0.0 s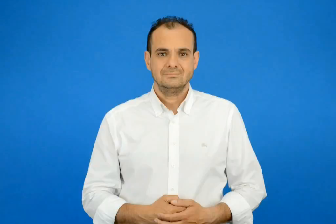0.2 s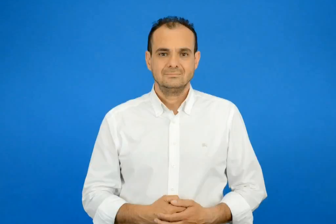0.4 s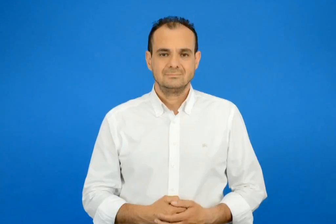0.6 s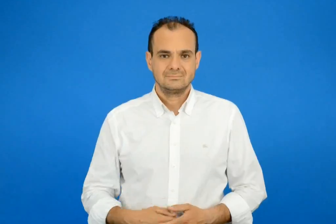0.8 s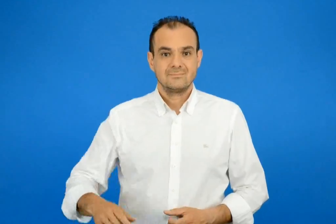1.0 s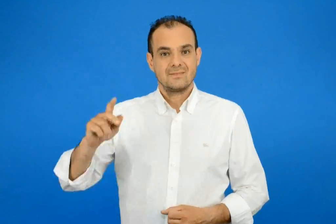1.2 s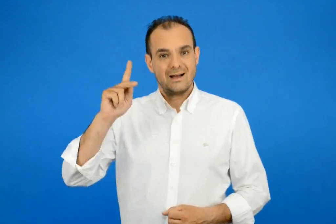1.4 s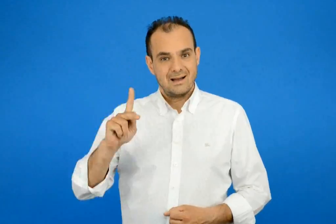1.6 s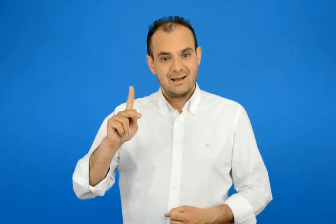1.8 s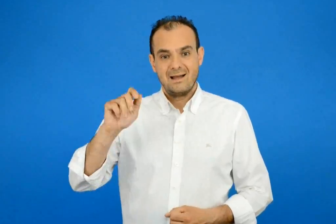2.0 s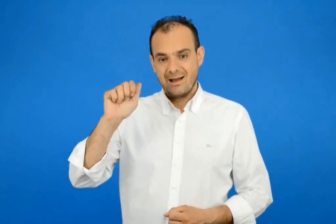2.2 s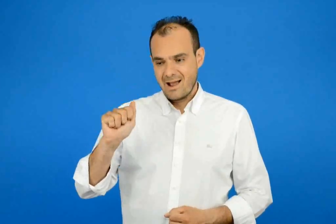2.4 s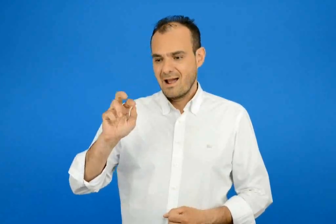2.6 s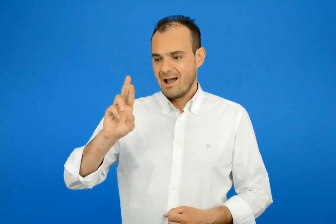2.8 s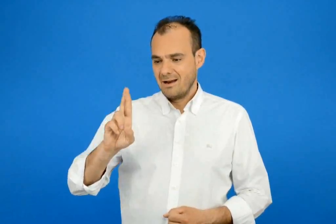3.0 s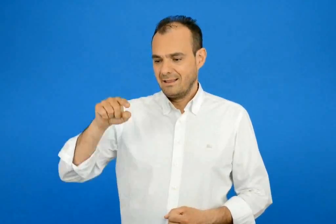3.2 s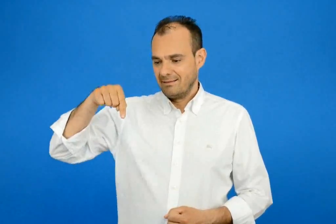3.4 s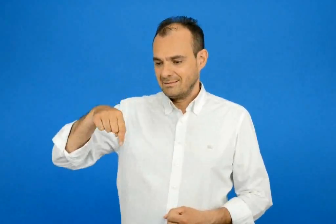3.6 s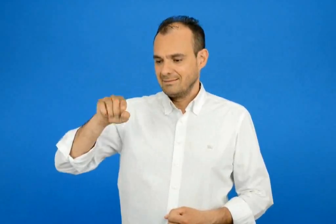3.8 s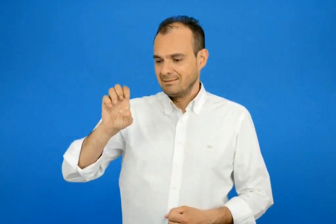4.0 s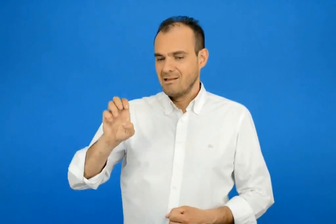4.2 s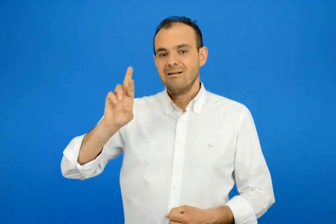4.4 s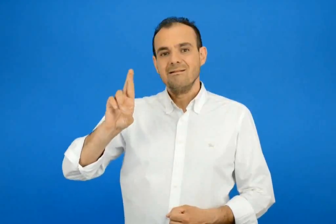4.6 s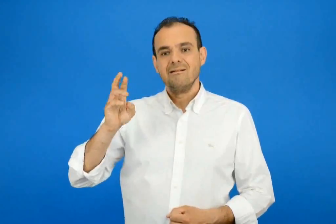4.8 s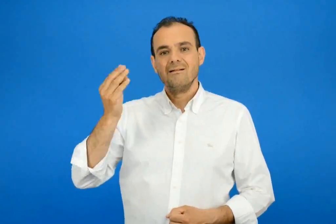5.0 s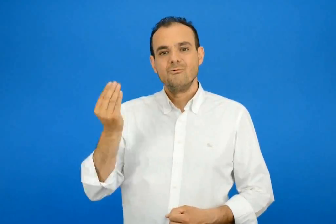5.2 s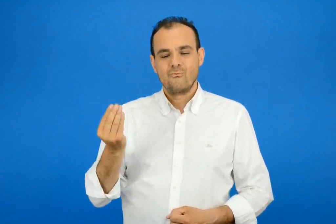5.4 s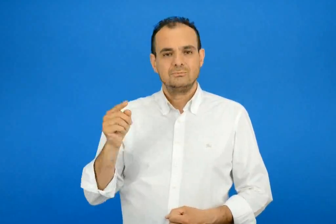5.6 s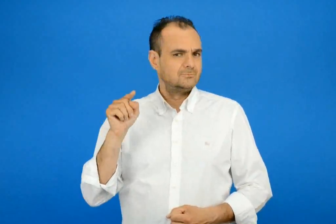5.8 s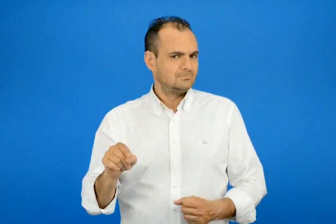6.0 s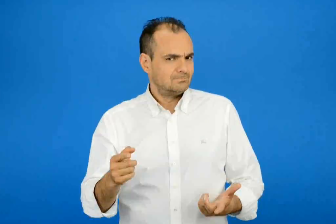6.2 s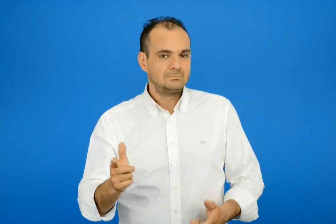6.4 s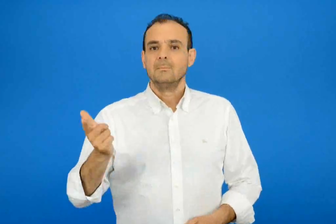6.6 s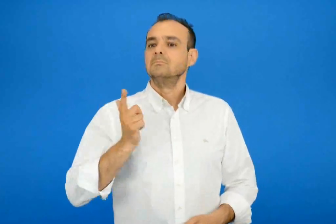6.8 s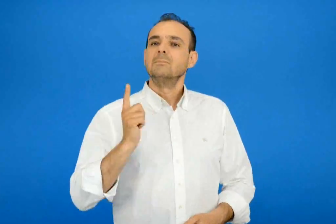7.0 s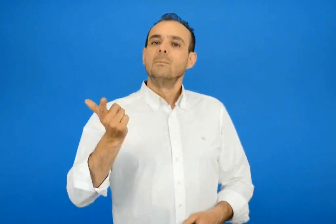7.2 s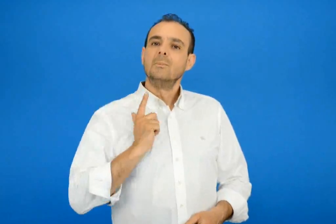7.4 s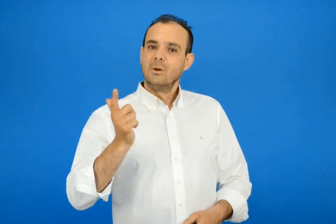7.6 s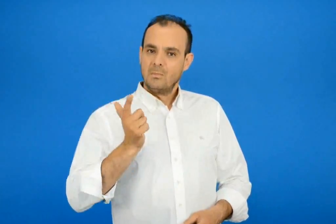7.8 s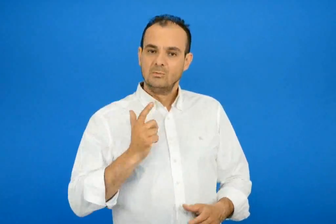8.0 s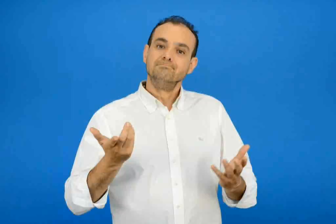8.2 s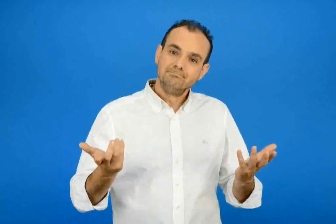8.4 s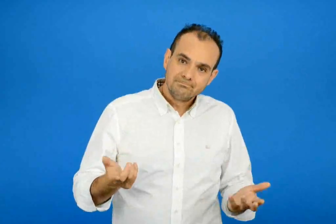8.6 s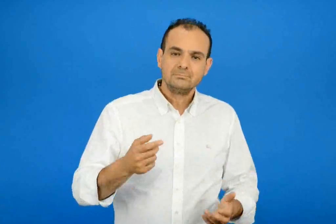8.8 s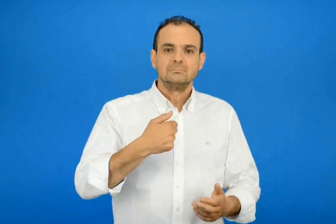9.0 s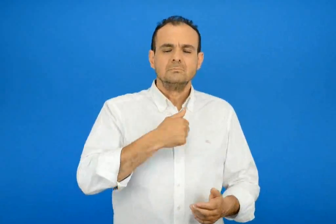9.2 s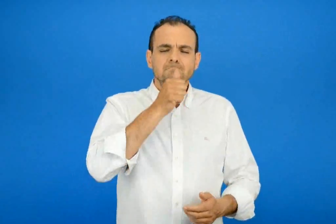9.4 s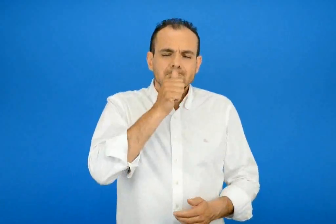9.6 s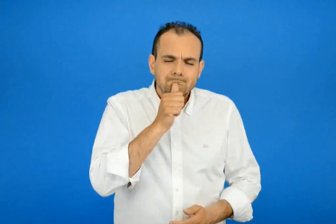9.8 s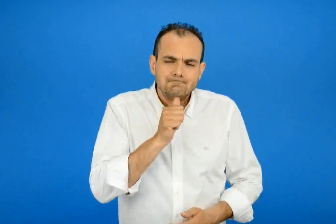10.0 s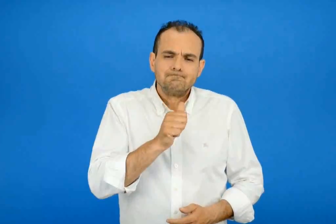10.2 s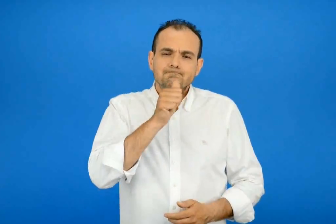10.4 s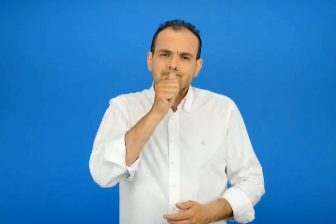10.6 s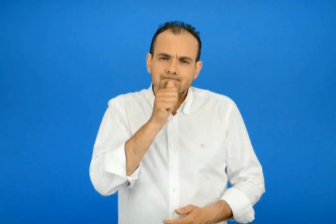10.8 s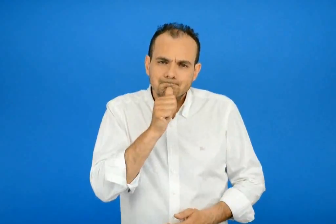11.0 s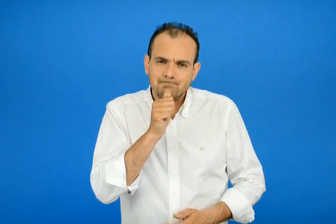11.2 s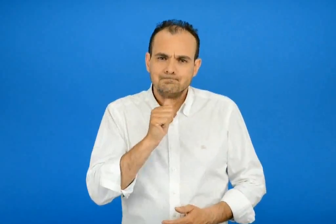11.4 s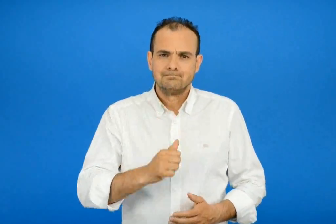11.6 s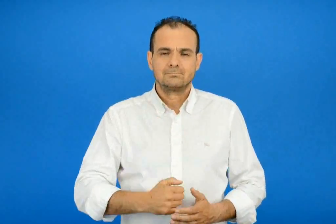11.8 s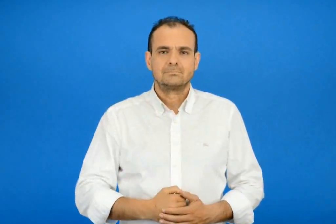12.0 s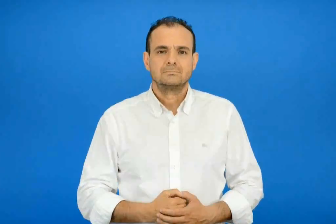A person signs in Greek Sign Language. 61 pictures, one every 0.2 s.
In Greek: καρτερώ περιμένω είμαι υπομονετικός
